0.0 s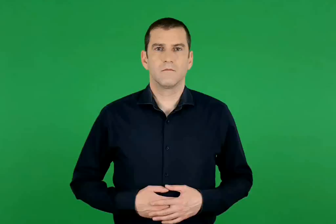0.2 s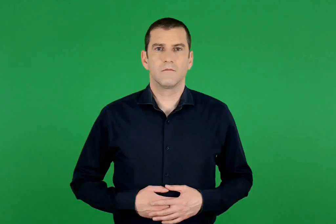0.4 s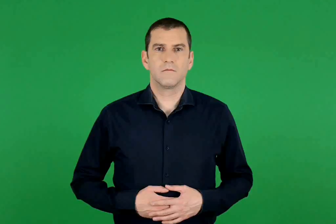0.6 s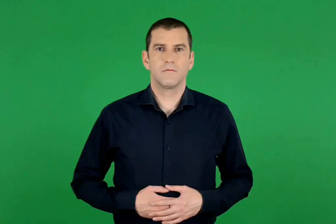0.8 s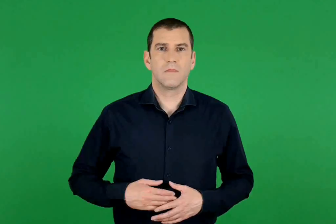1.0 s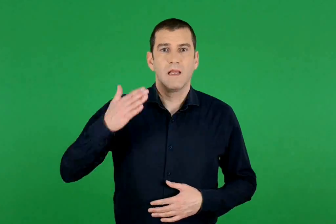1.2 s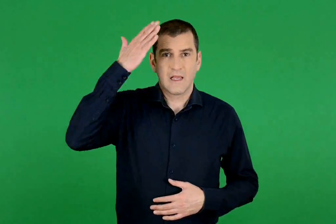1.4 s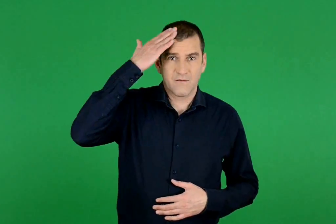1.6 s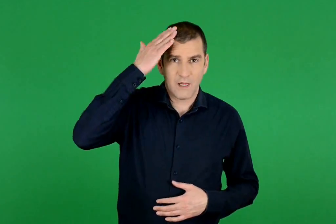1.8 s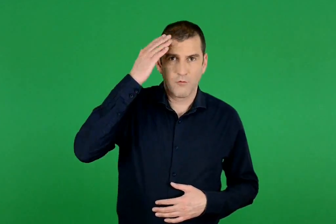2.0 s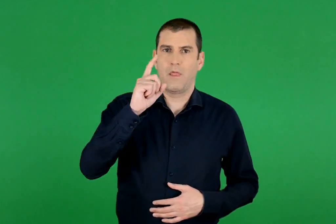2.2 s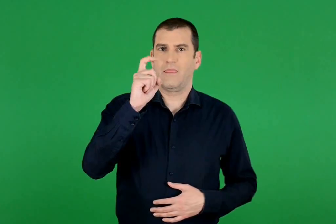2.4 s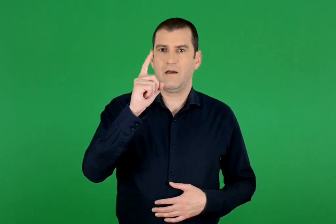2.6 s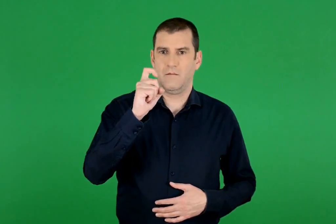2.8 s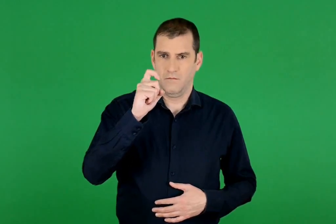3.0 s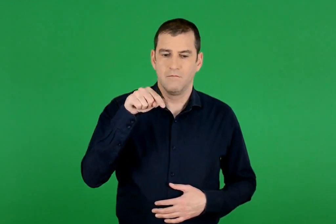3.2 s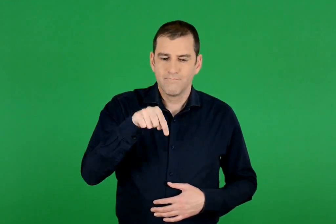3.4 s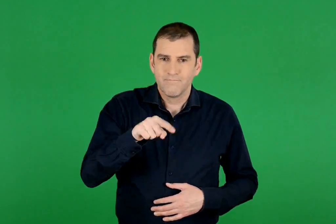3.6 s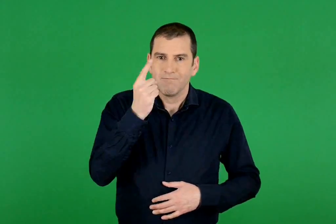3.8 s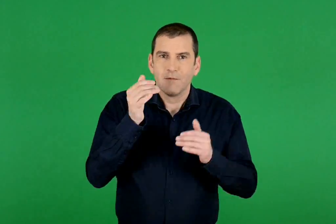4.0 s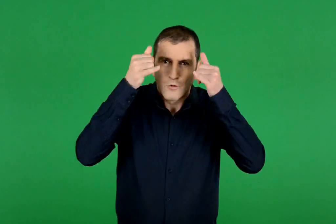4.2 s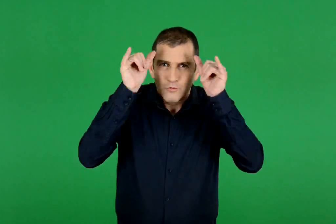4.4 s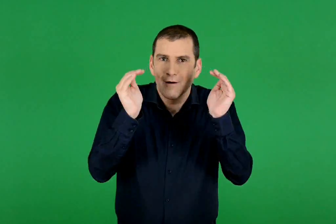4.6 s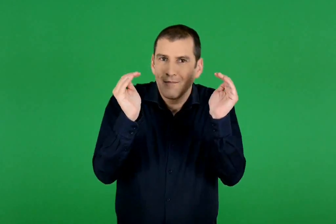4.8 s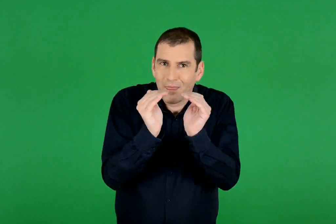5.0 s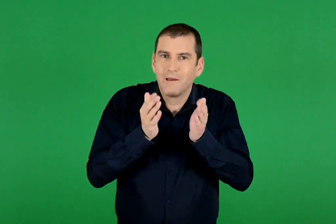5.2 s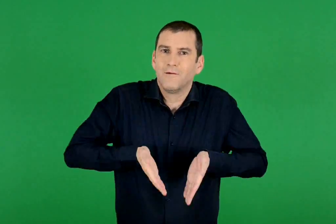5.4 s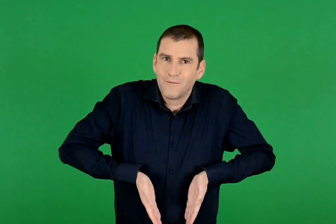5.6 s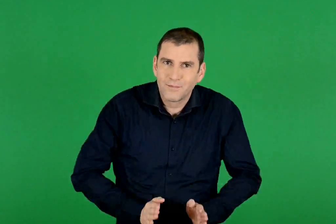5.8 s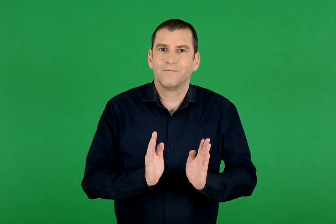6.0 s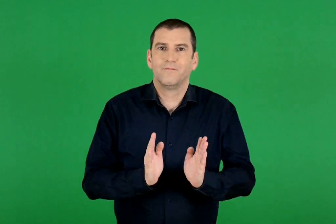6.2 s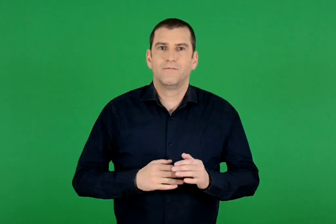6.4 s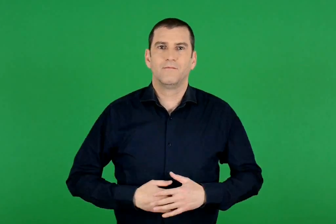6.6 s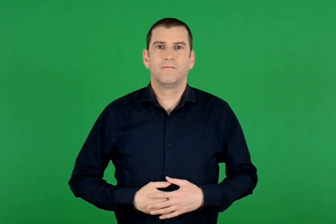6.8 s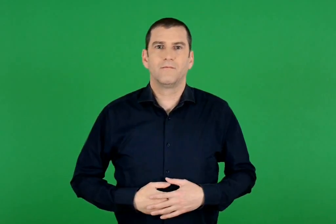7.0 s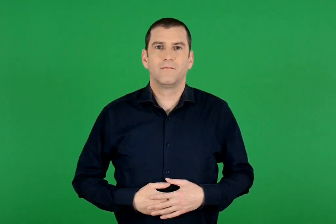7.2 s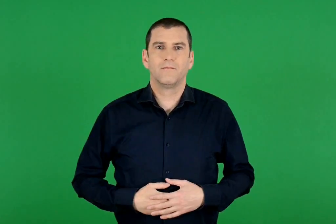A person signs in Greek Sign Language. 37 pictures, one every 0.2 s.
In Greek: κεφάλαιο 10. ένα ζωάκι γεννιέται
